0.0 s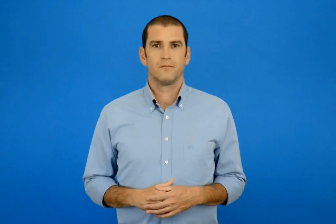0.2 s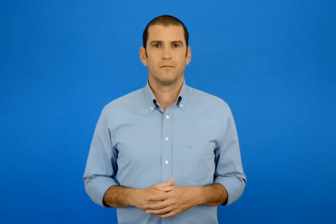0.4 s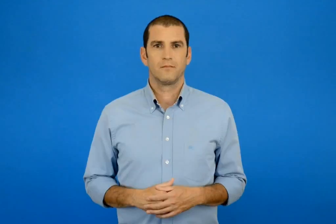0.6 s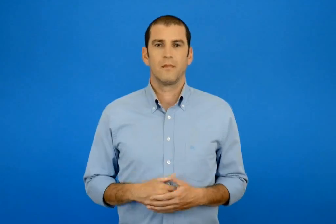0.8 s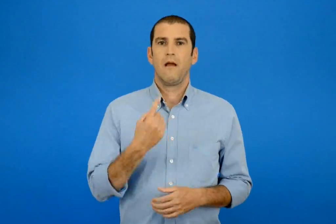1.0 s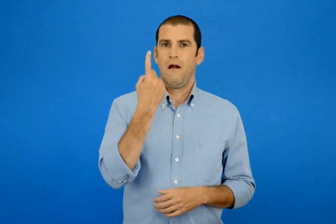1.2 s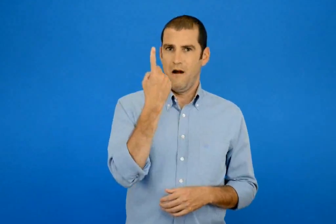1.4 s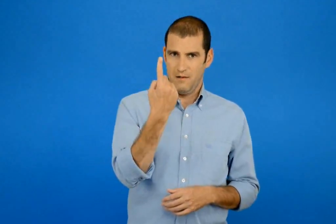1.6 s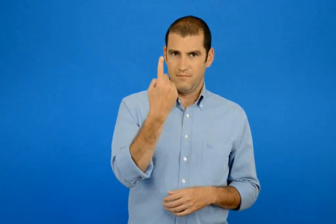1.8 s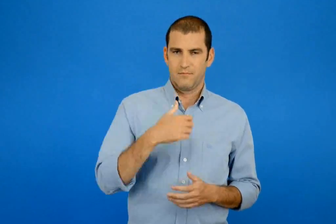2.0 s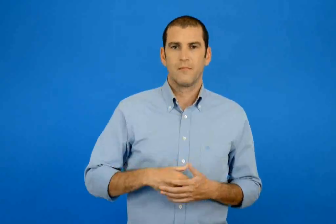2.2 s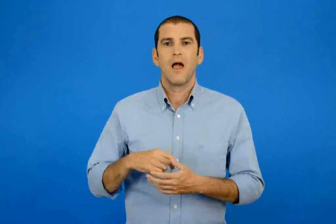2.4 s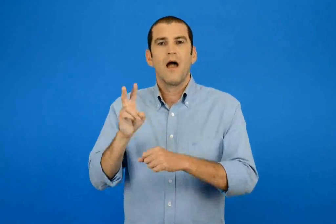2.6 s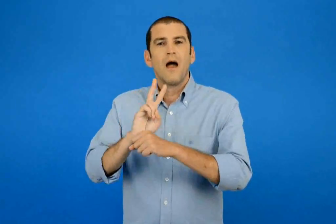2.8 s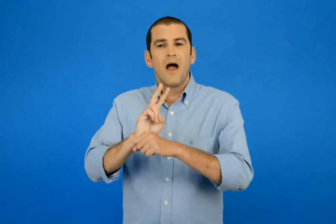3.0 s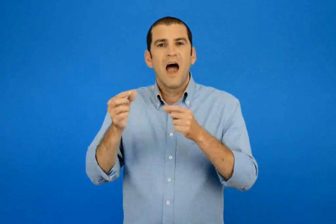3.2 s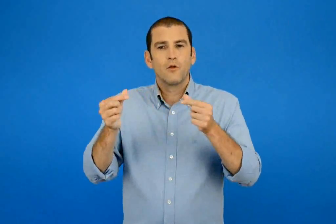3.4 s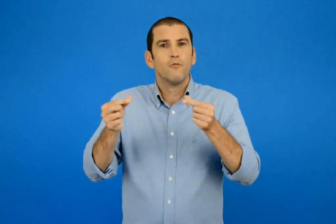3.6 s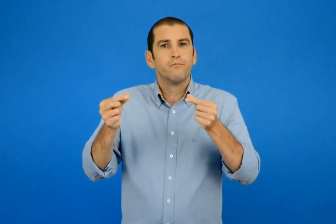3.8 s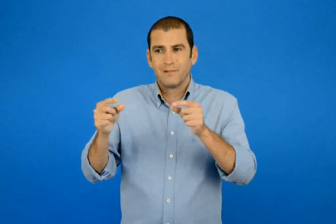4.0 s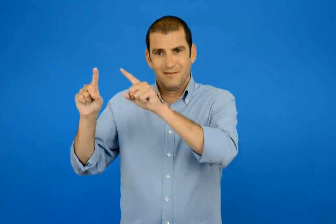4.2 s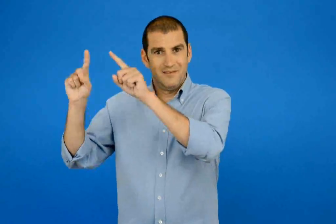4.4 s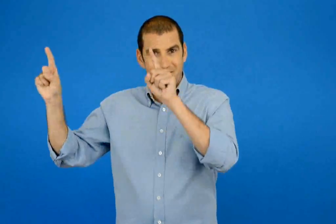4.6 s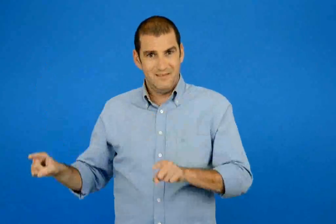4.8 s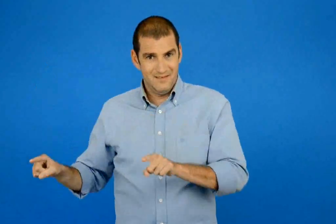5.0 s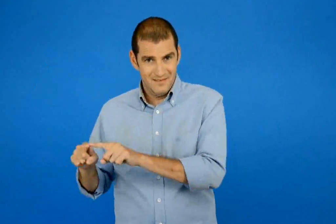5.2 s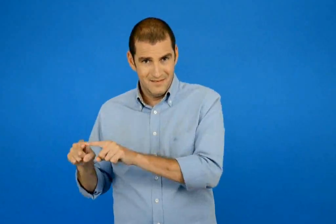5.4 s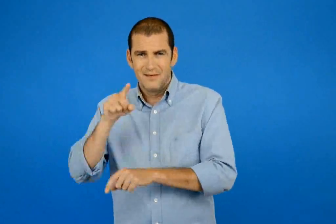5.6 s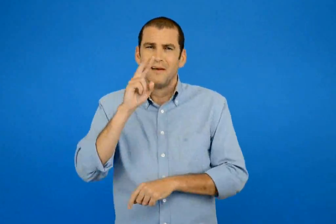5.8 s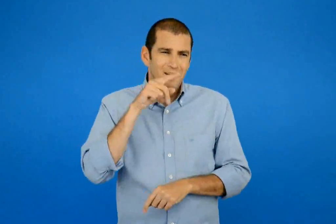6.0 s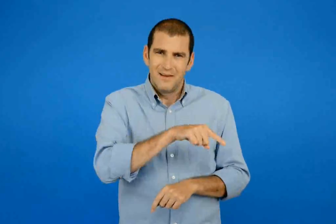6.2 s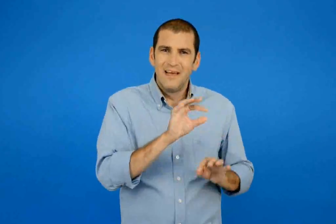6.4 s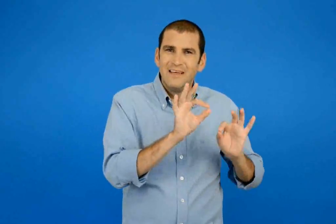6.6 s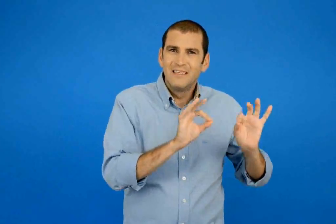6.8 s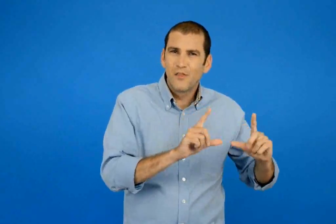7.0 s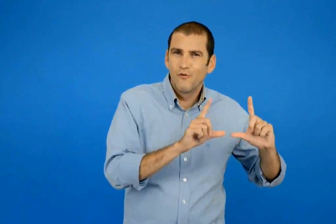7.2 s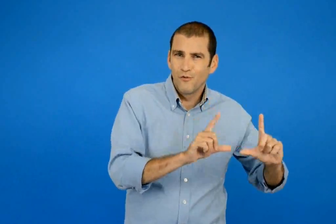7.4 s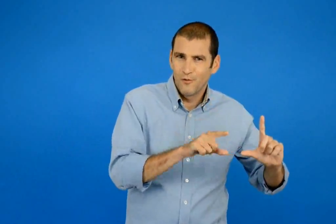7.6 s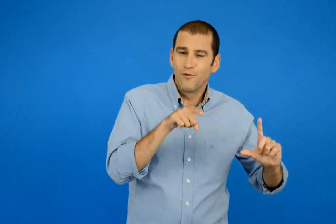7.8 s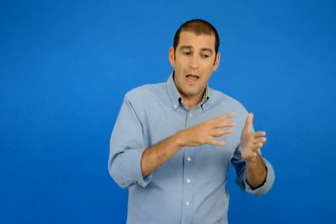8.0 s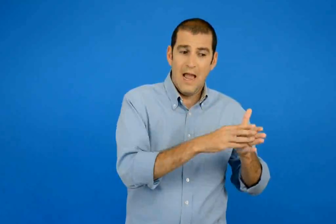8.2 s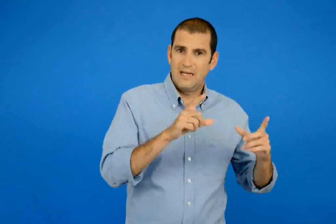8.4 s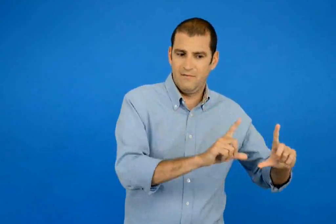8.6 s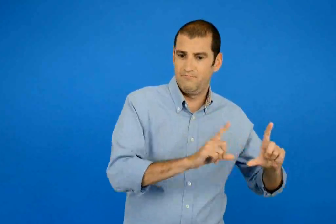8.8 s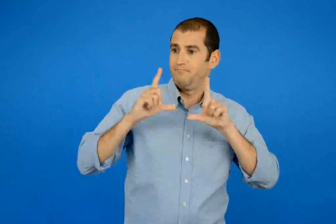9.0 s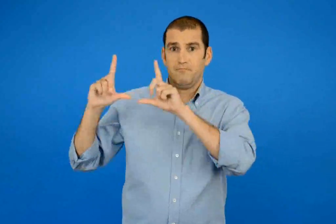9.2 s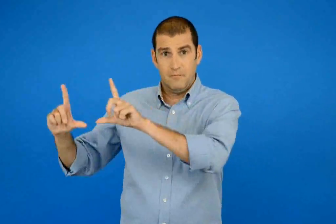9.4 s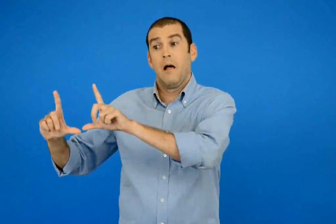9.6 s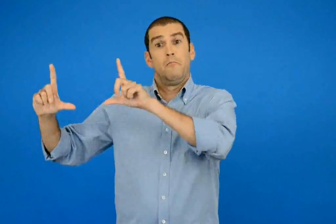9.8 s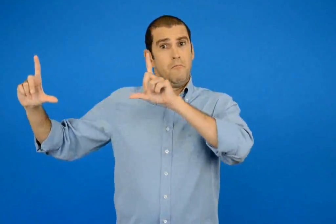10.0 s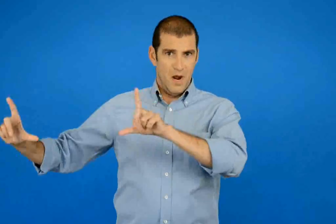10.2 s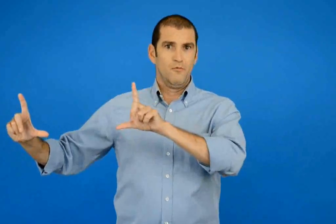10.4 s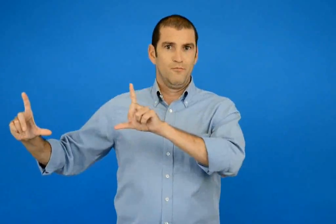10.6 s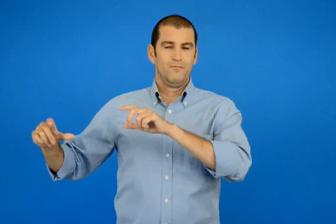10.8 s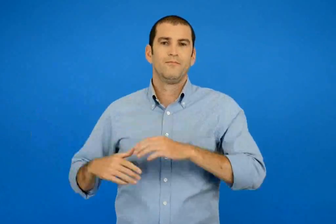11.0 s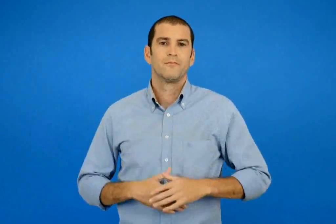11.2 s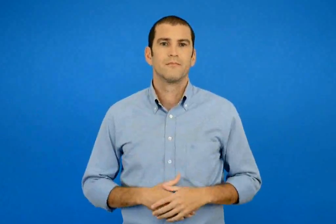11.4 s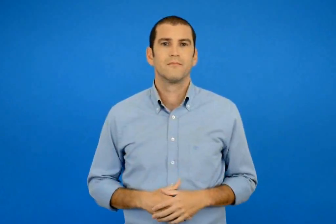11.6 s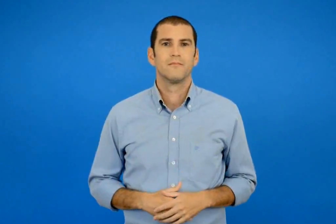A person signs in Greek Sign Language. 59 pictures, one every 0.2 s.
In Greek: 1 αντιγράφετε το σχέδιο σε μεγάλο μέγεθος πάνω σε χαρτόνι
